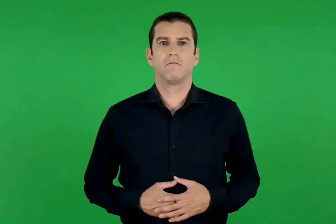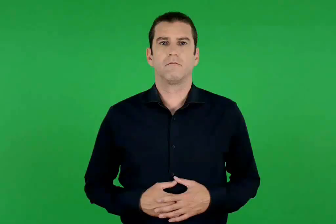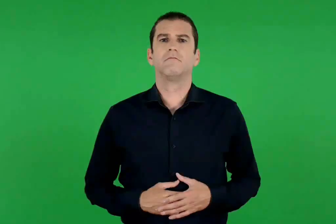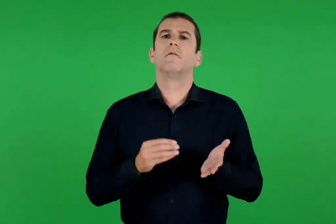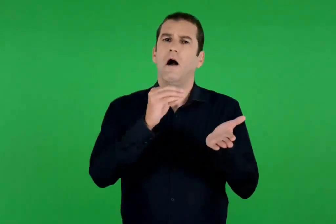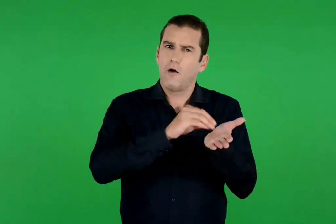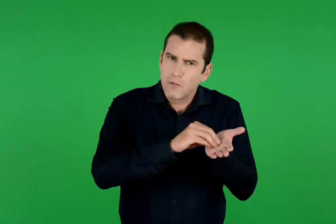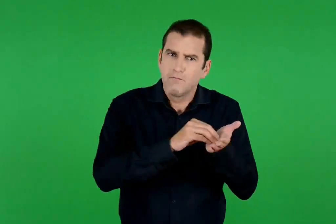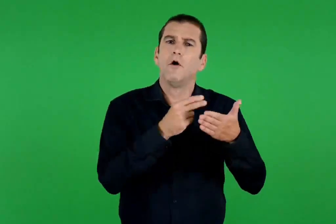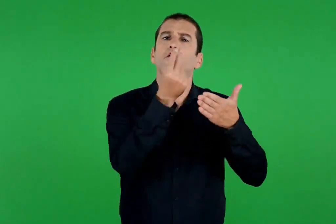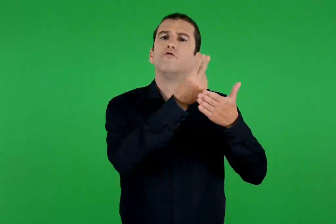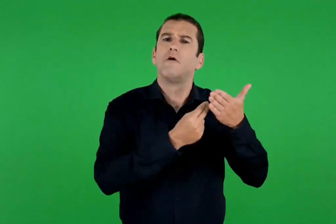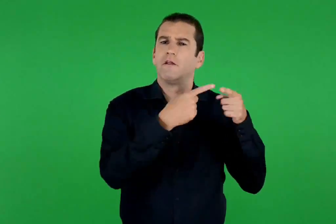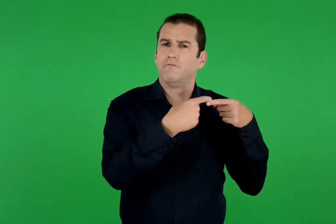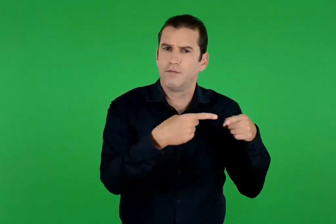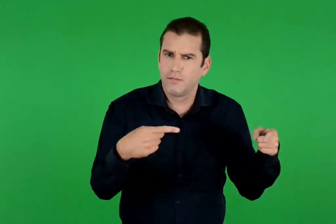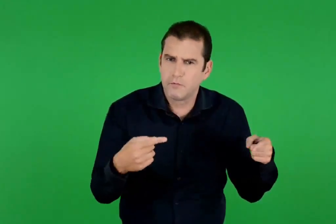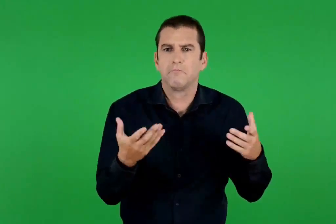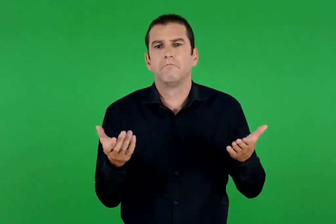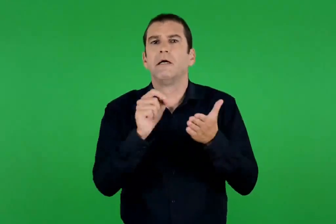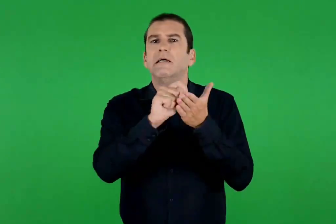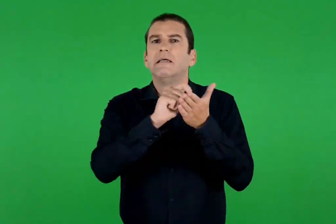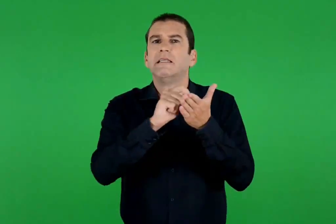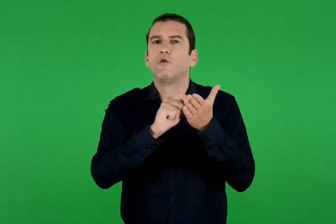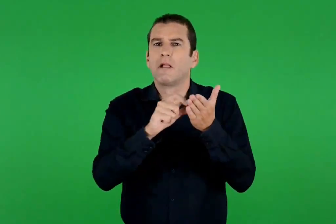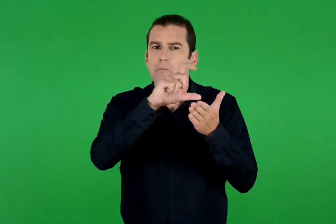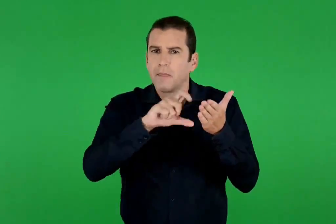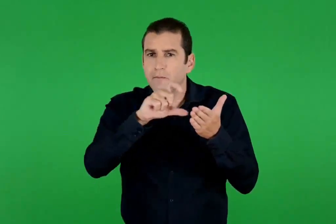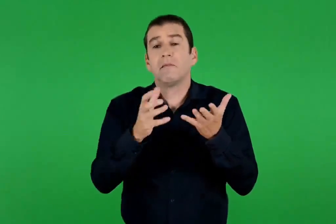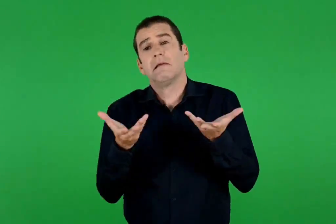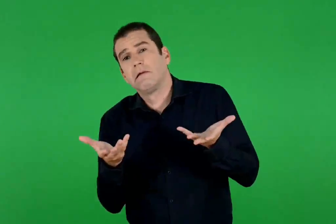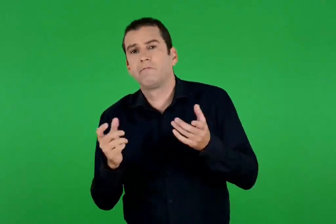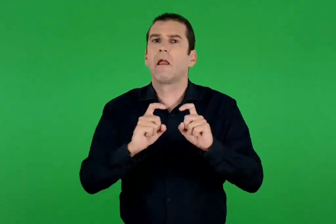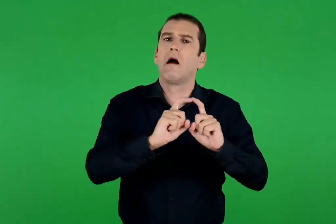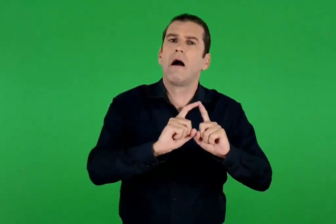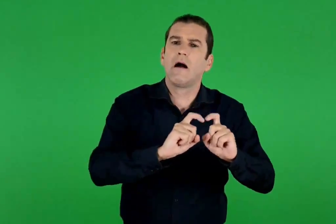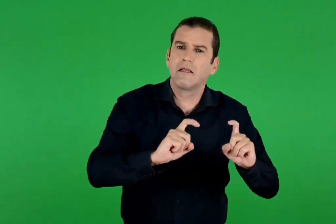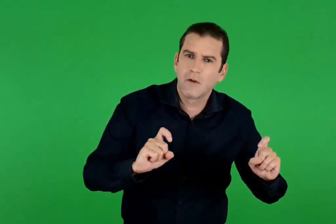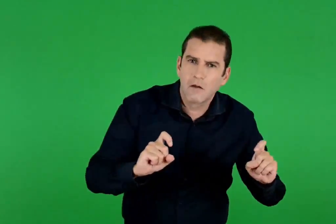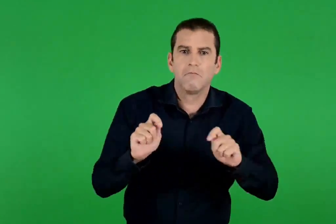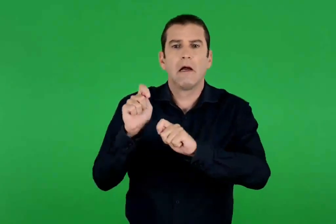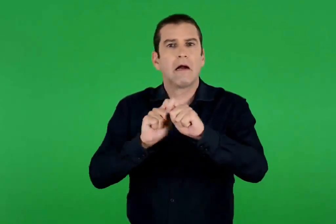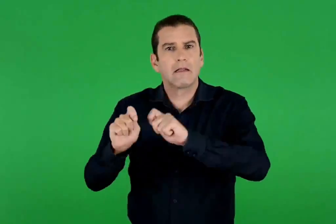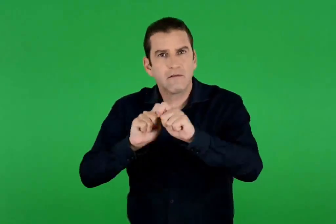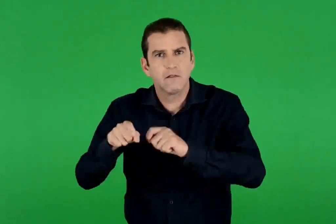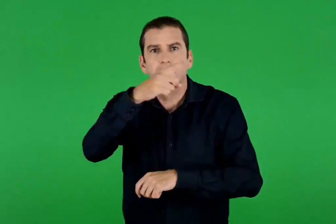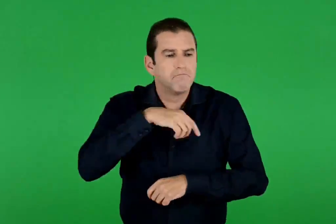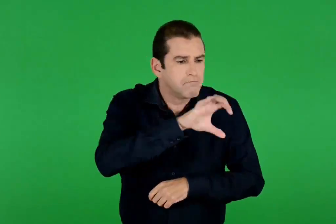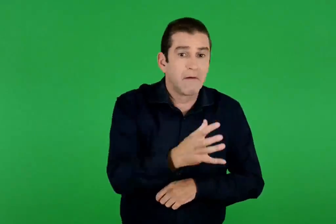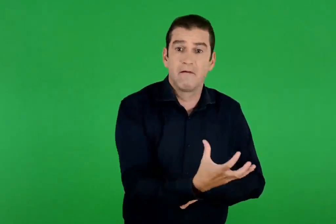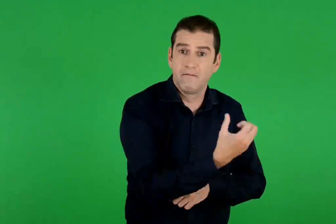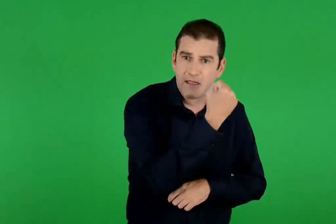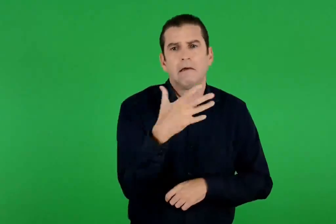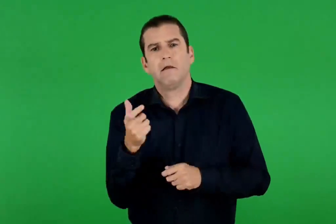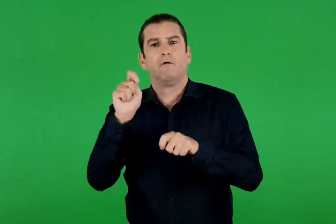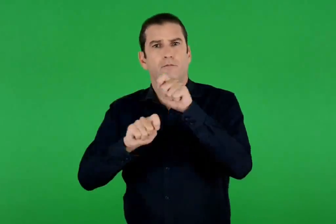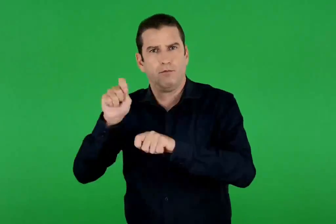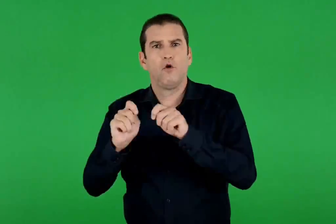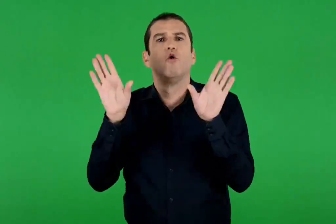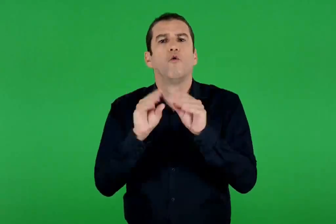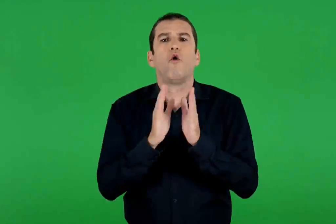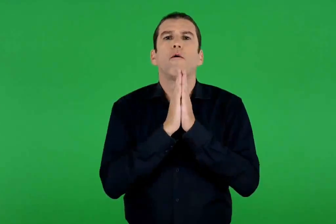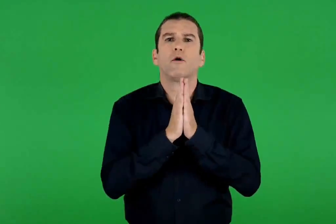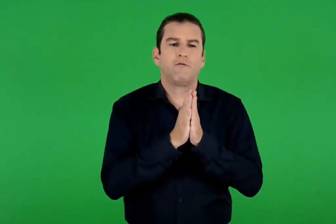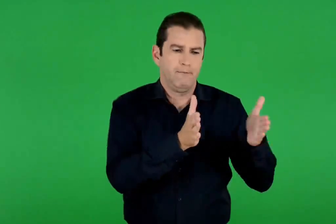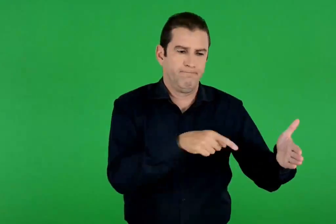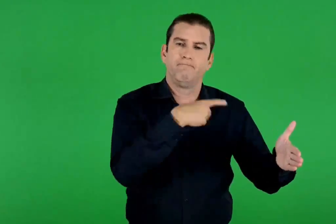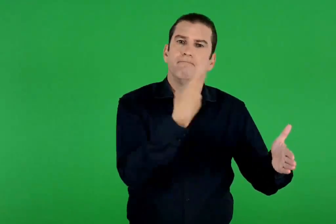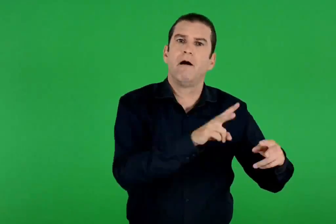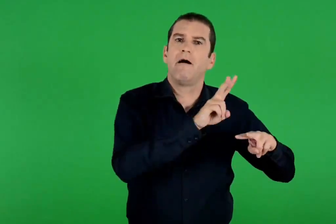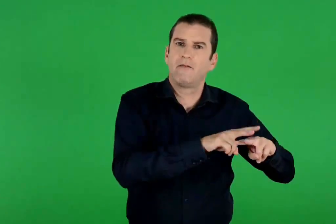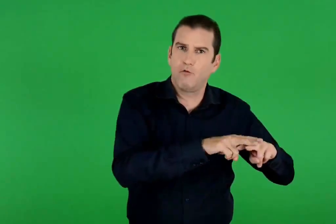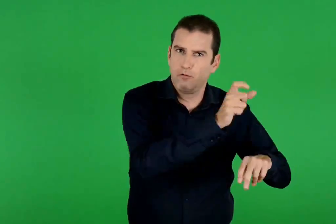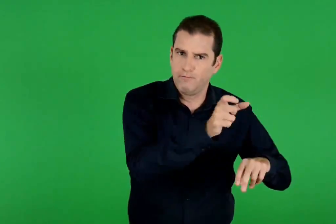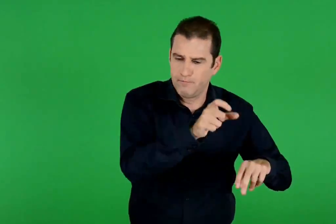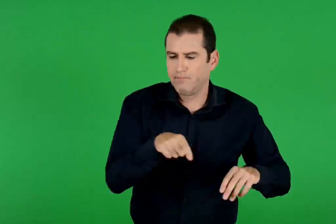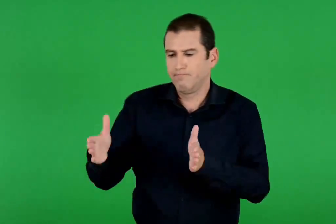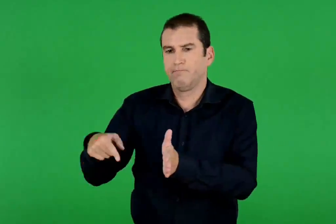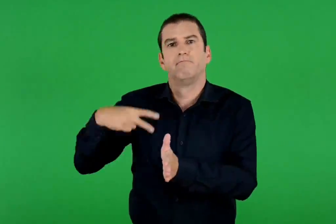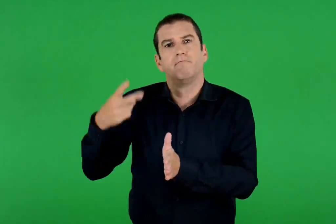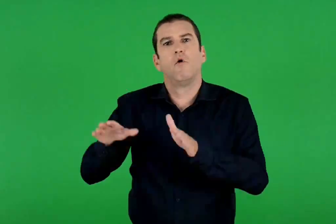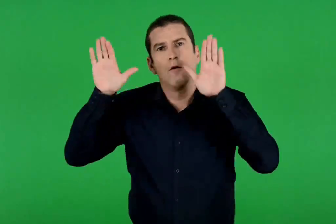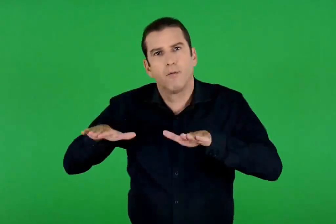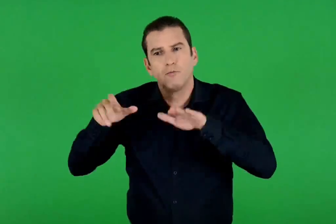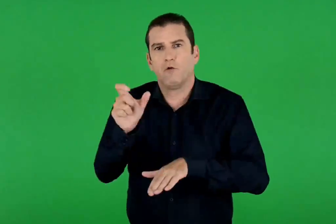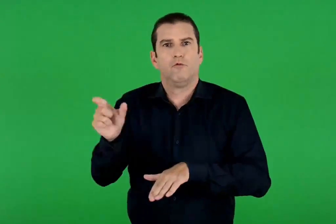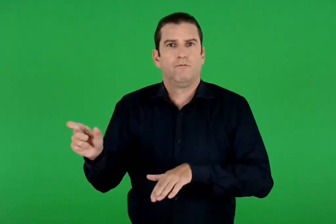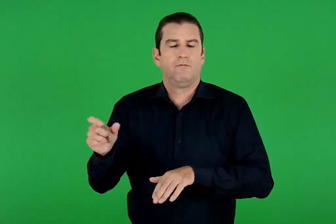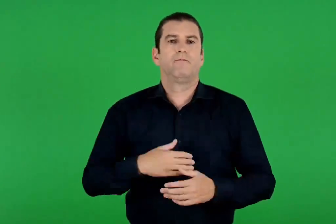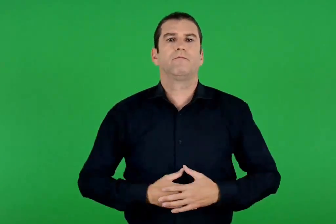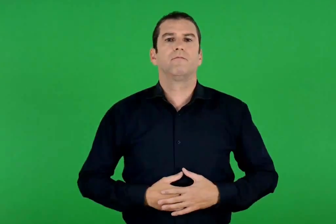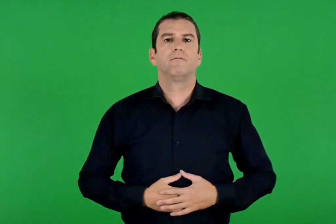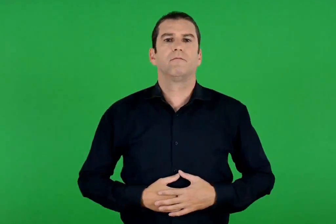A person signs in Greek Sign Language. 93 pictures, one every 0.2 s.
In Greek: ζωγραφιές , σημειώματα ή και αντικείμενα και κατασκευές που βρίσκουμε ή φτιάχνουμε σχετικά με την προσευχή των εβραίων και των μουσουλμάνων. θεματική ενότητα 4 χριστούγεννα ο θεός γίνεται άνθρωπος
